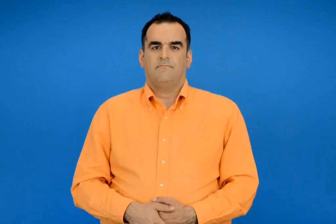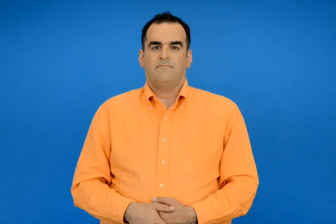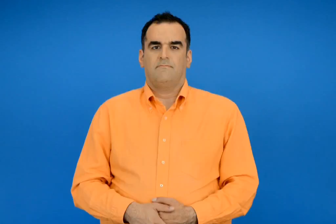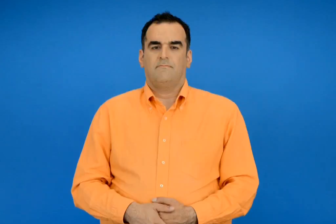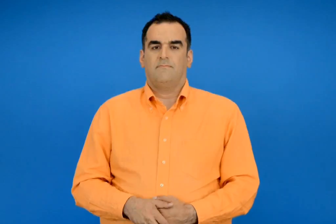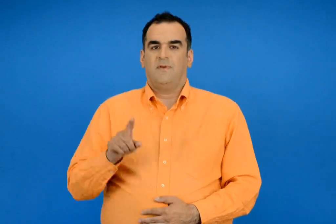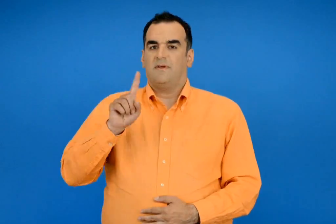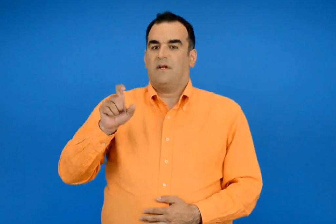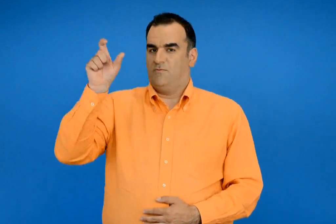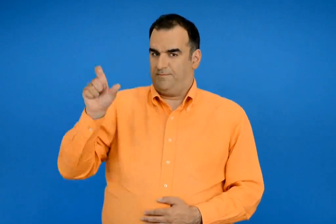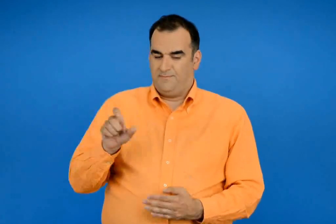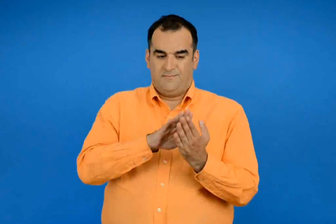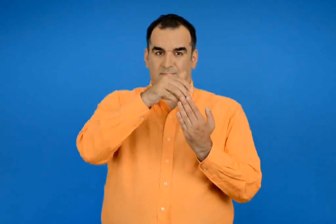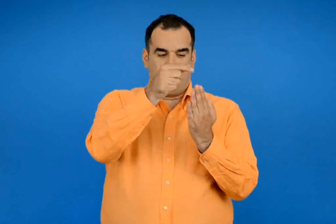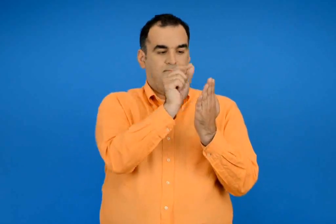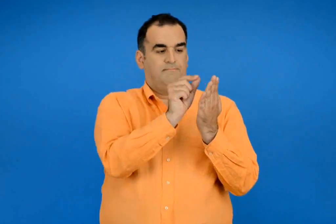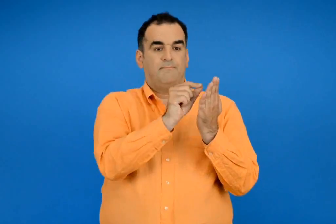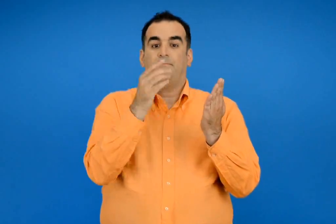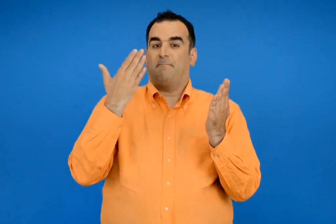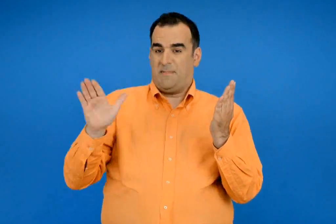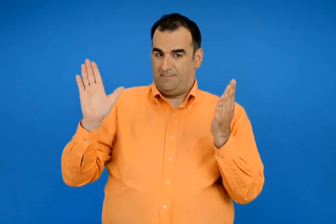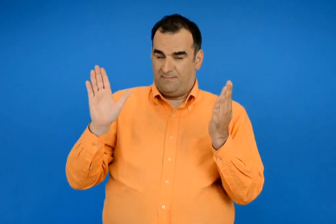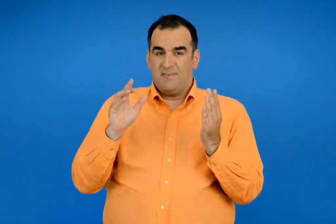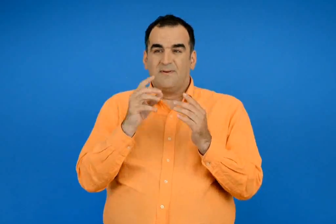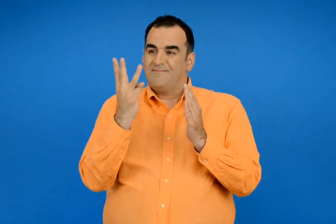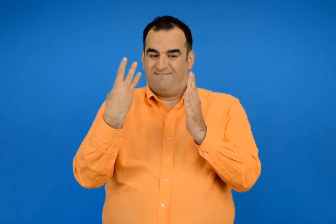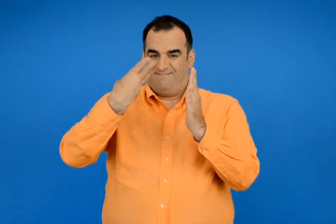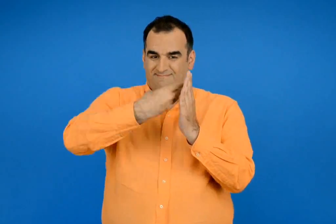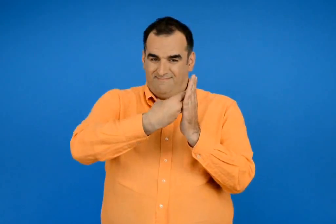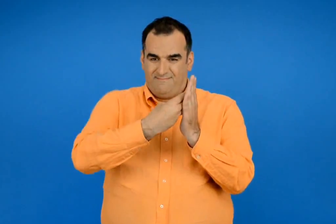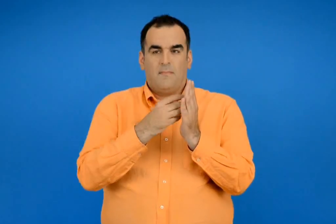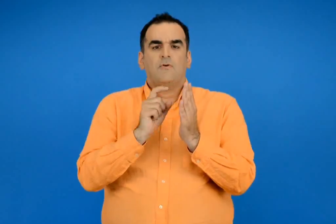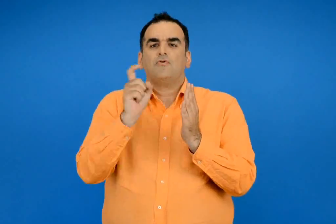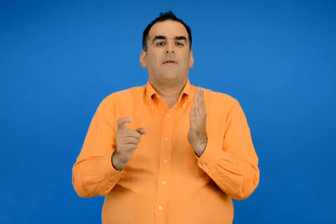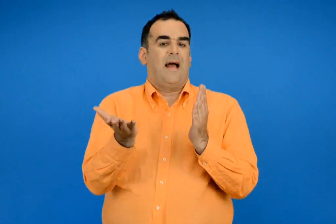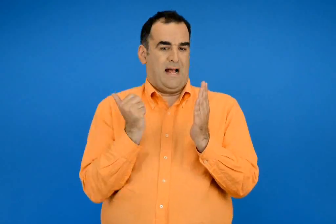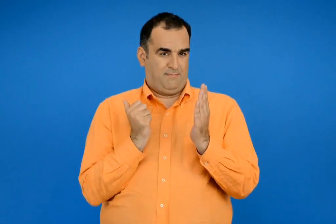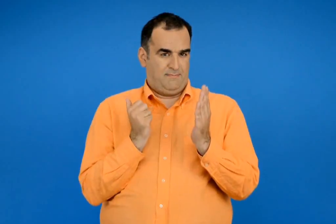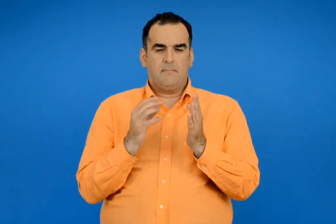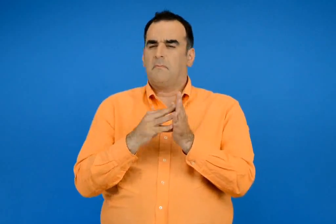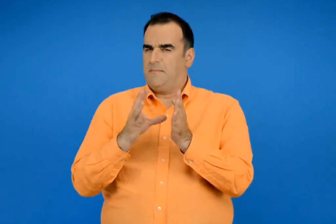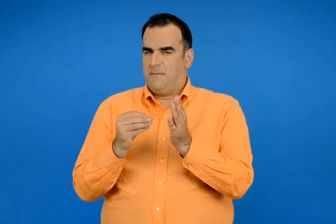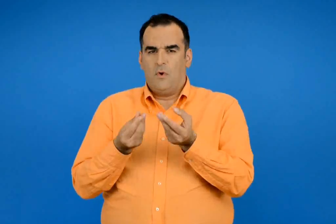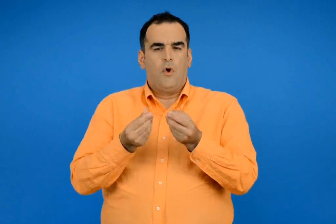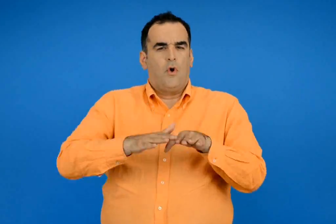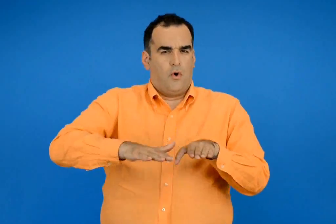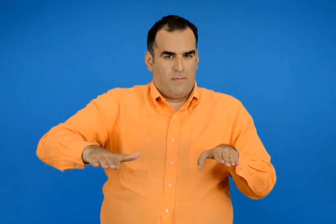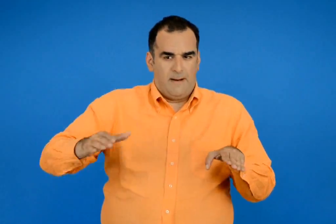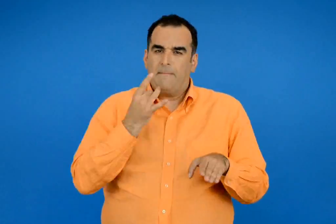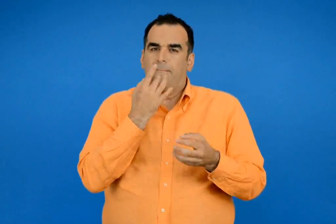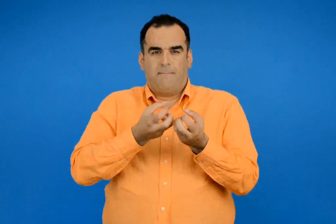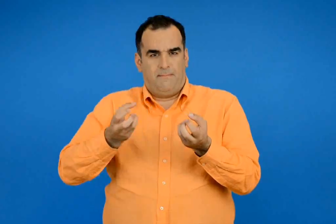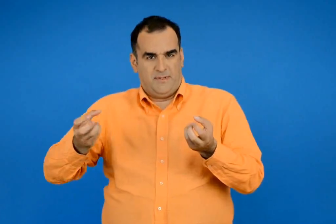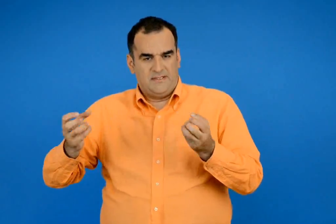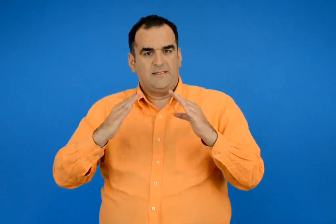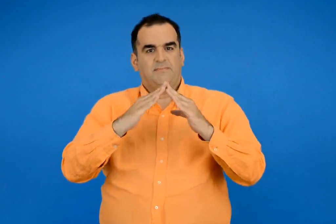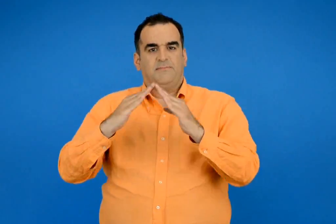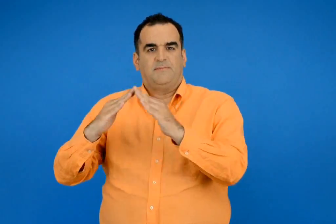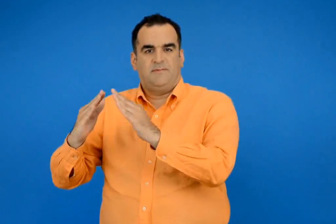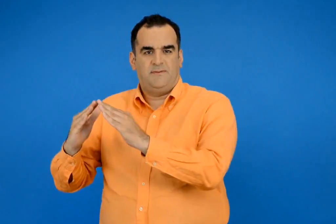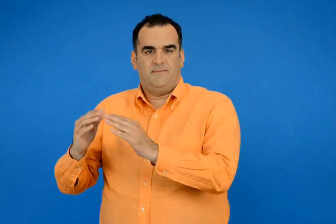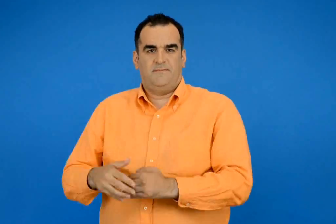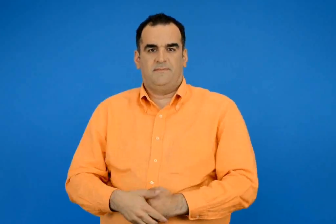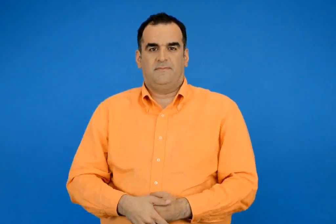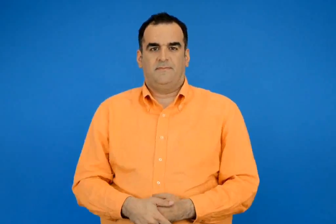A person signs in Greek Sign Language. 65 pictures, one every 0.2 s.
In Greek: ο κυριάκος σημείωσε στο μπλοκάκι του πράγματα που δεν έχουν ζωή όπως το χώμα οι πέτρες τα σπίτια
